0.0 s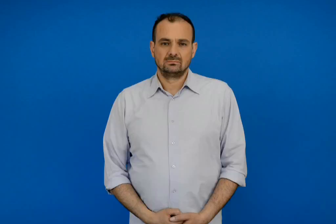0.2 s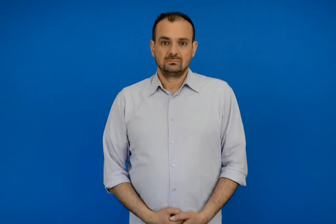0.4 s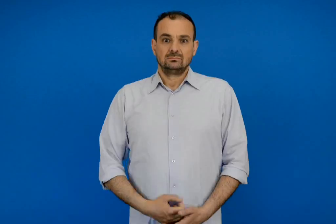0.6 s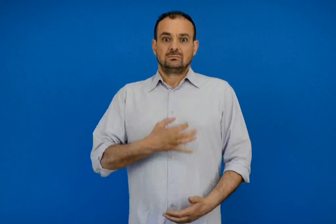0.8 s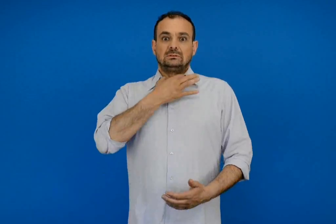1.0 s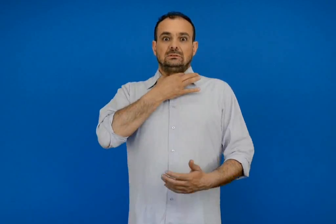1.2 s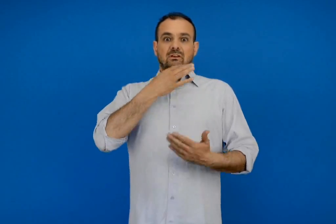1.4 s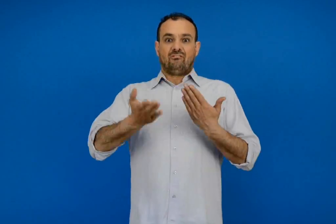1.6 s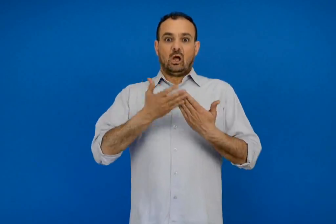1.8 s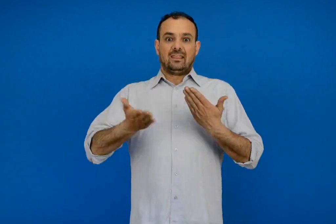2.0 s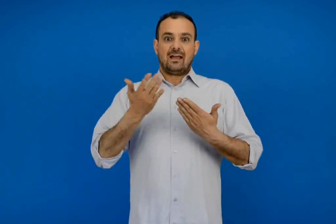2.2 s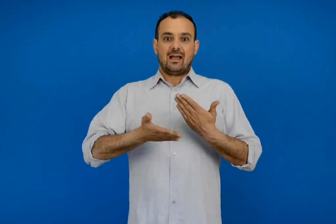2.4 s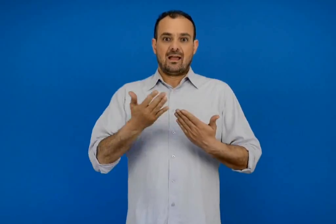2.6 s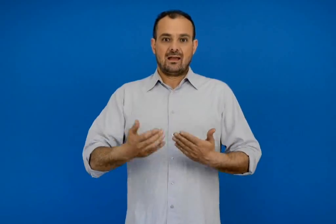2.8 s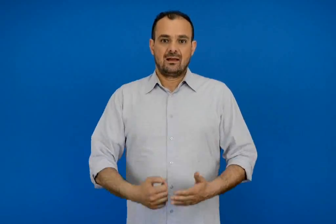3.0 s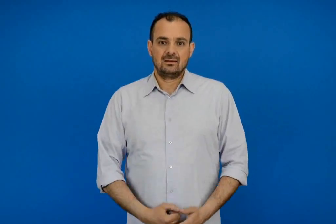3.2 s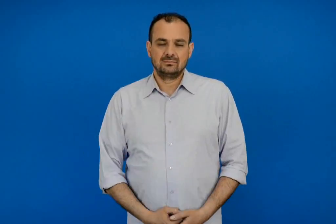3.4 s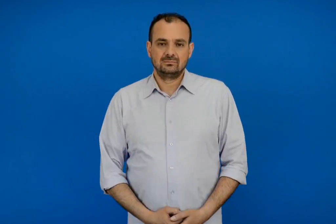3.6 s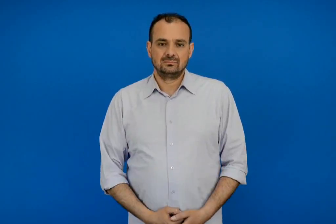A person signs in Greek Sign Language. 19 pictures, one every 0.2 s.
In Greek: βοήθεια
